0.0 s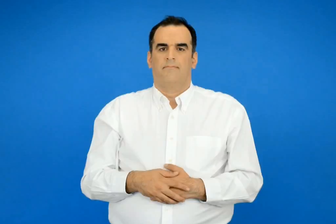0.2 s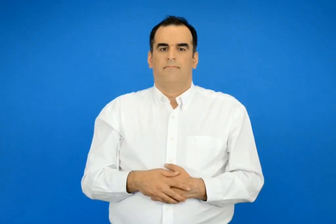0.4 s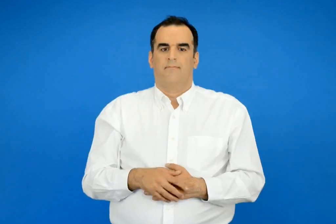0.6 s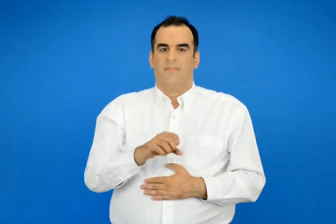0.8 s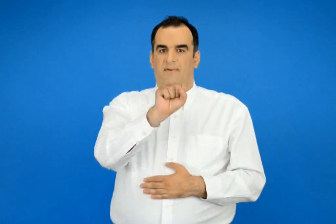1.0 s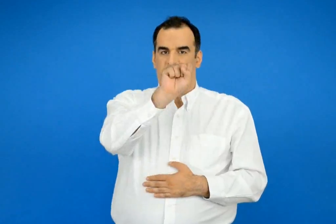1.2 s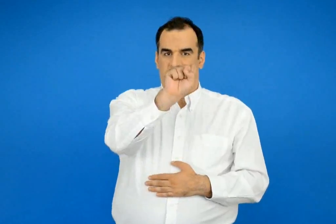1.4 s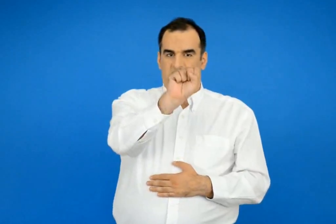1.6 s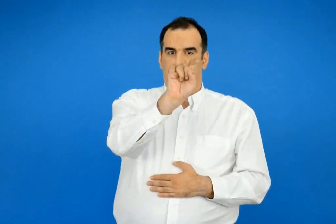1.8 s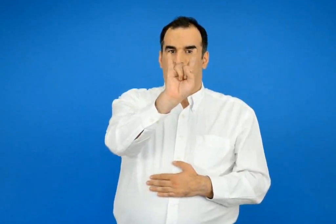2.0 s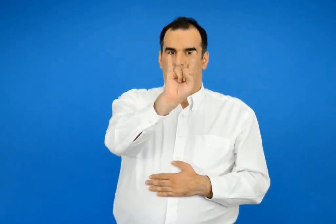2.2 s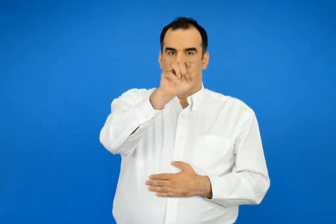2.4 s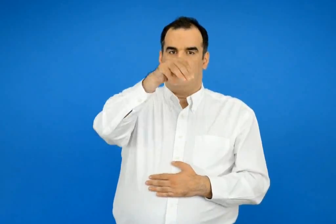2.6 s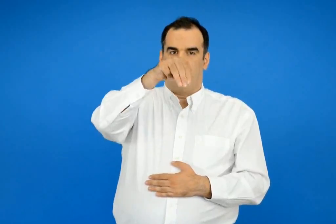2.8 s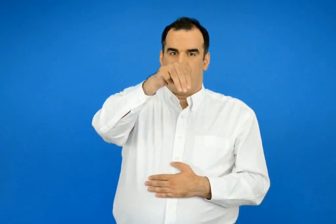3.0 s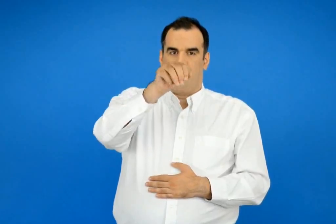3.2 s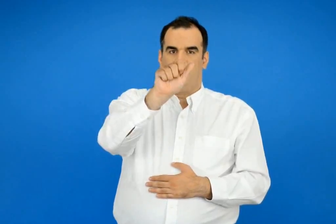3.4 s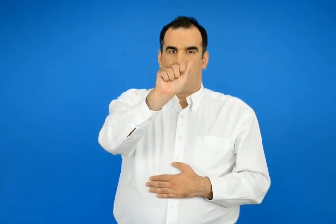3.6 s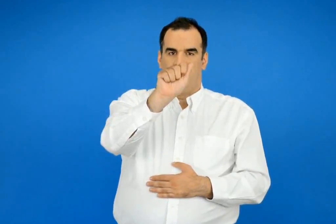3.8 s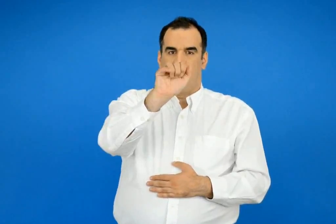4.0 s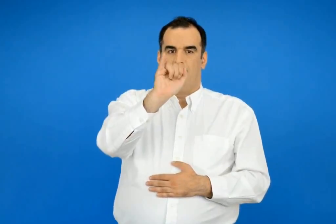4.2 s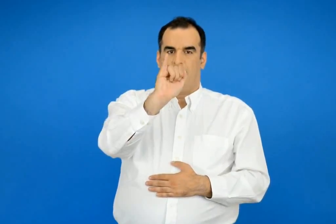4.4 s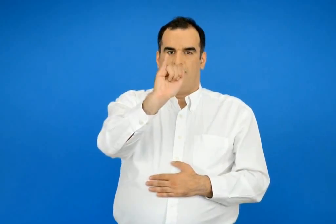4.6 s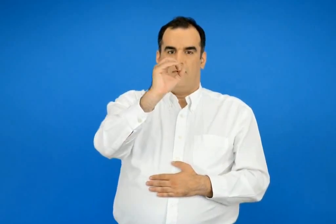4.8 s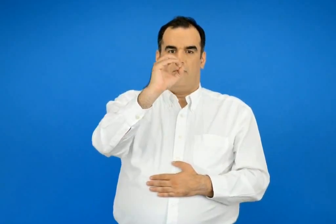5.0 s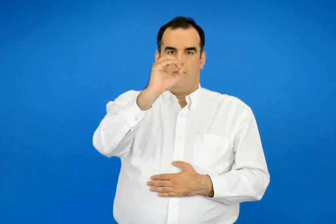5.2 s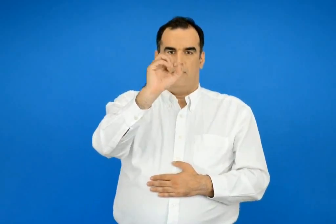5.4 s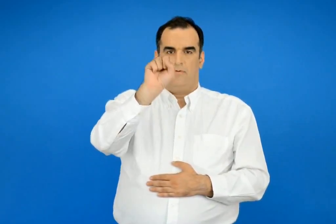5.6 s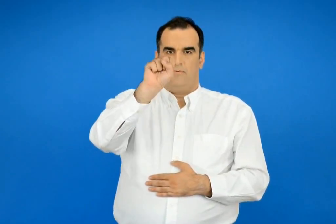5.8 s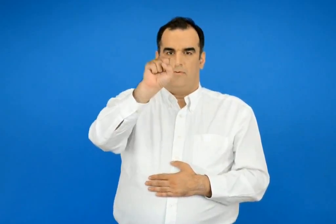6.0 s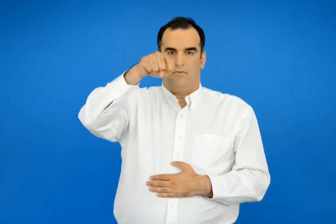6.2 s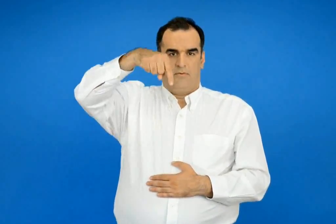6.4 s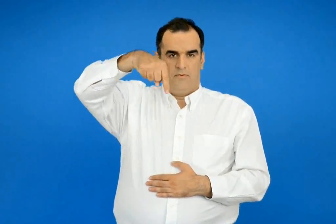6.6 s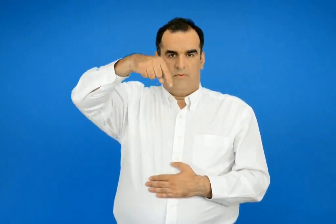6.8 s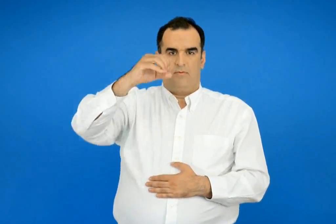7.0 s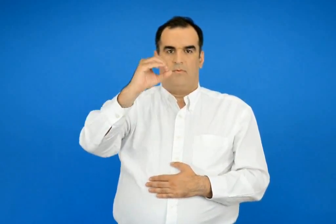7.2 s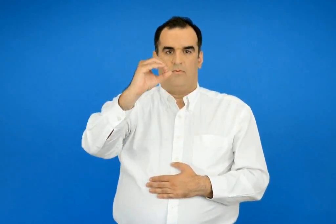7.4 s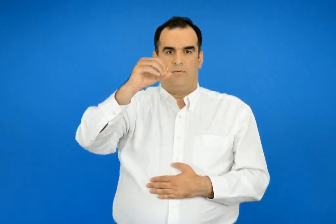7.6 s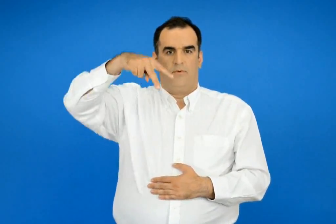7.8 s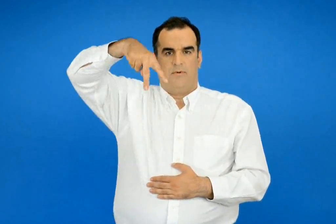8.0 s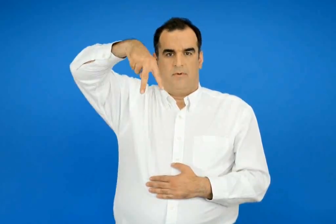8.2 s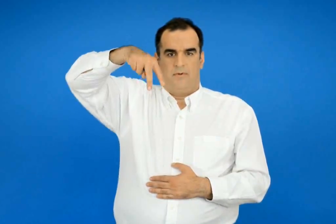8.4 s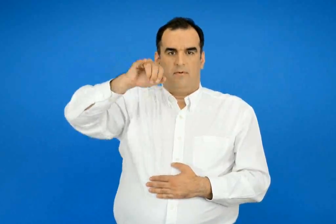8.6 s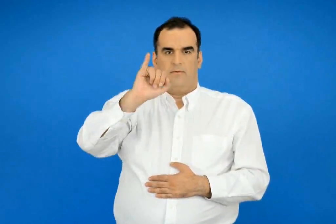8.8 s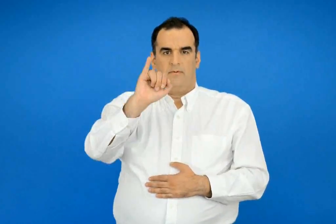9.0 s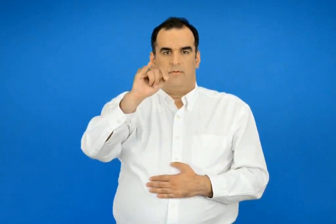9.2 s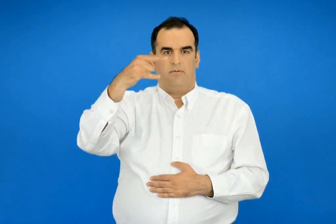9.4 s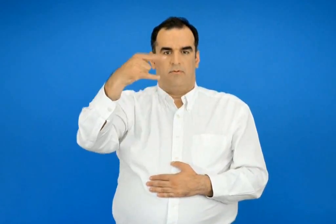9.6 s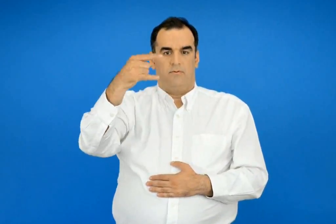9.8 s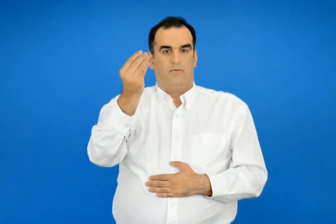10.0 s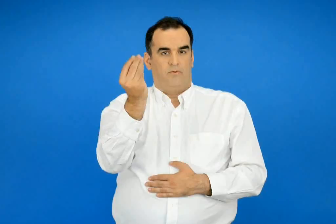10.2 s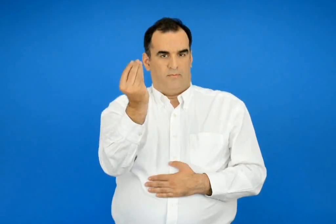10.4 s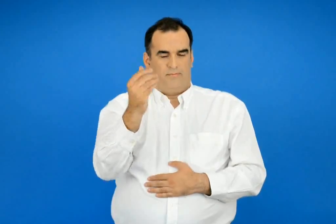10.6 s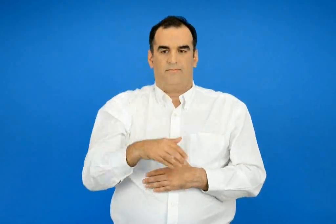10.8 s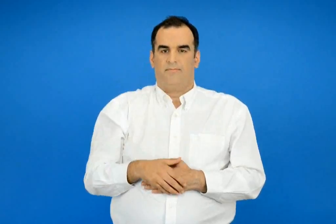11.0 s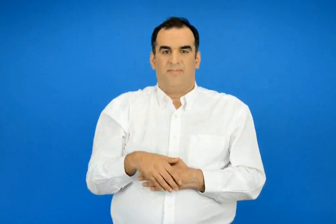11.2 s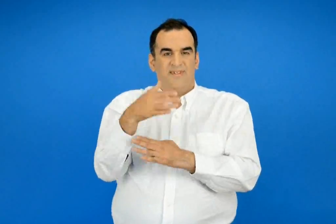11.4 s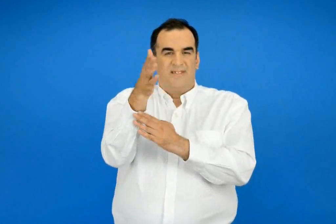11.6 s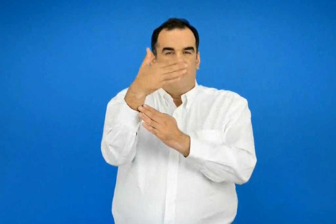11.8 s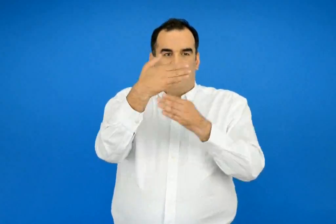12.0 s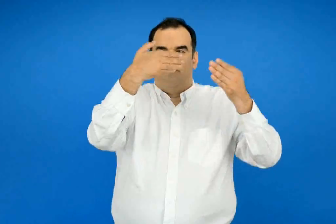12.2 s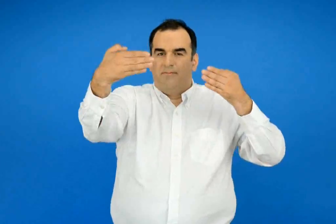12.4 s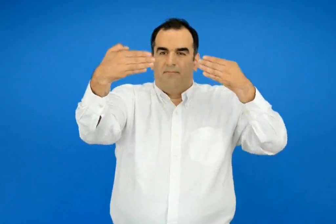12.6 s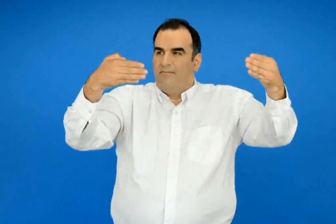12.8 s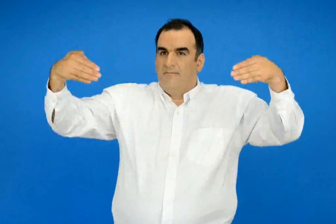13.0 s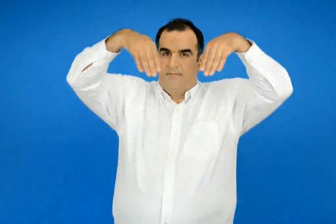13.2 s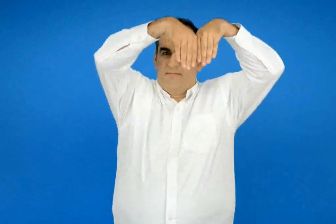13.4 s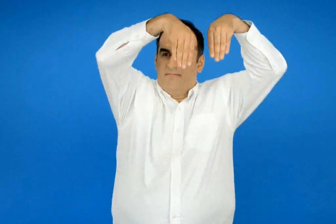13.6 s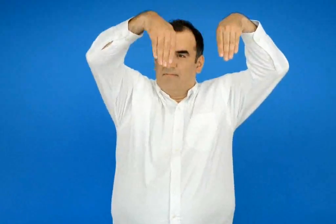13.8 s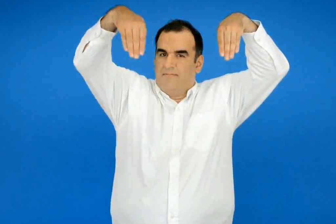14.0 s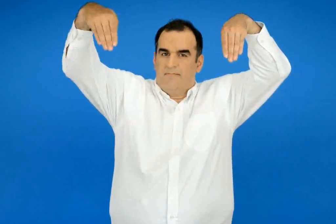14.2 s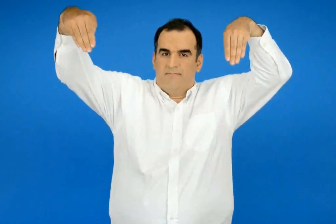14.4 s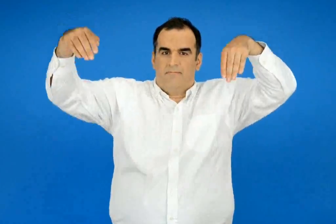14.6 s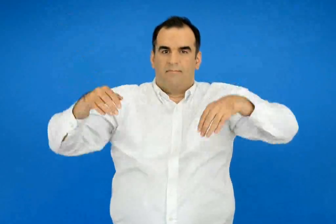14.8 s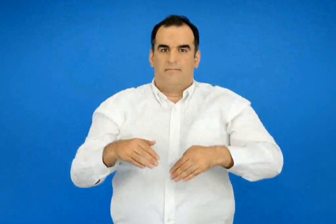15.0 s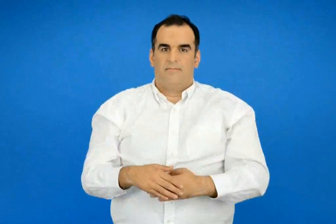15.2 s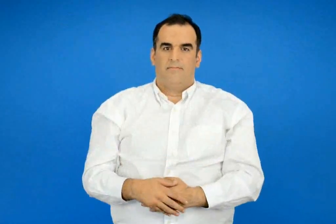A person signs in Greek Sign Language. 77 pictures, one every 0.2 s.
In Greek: σημαιοστολίζω στολίζω με σημαίες
